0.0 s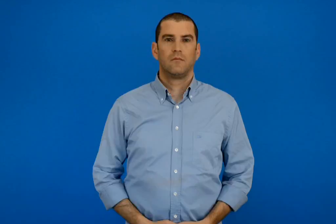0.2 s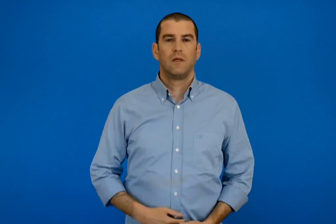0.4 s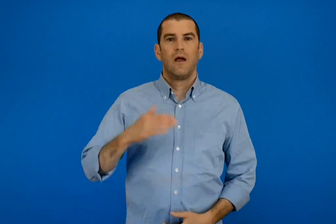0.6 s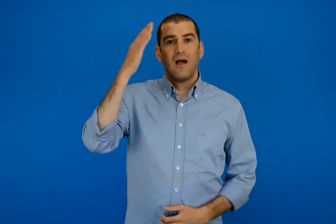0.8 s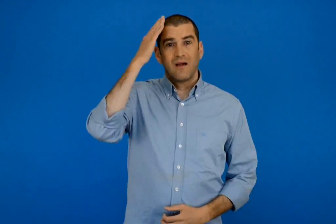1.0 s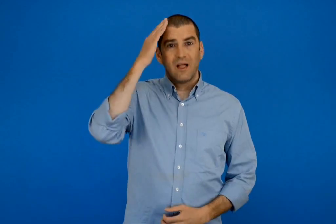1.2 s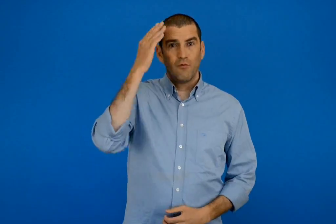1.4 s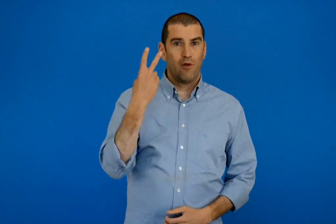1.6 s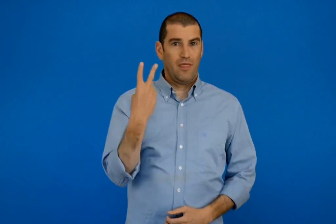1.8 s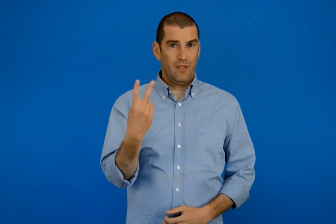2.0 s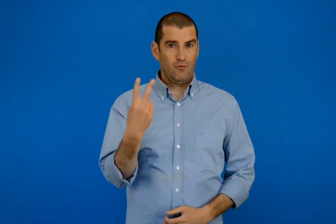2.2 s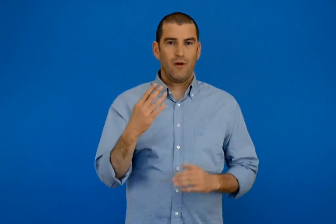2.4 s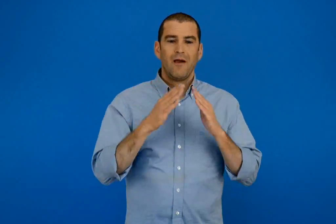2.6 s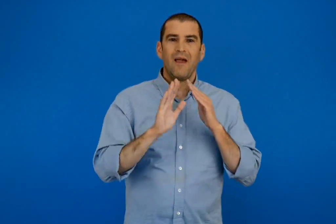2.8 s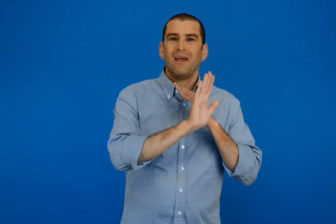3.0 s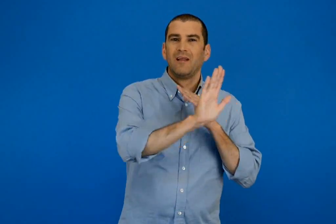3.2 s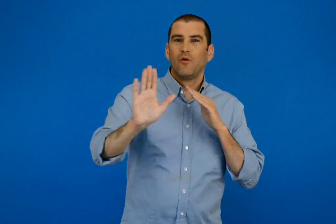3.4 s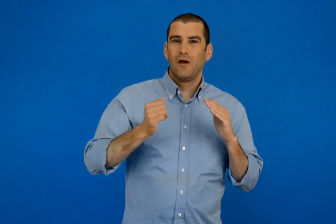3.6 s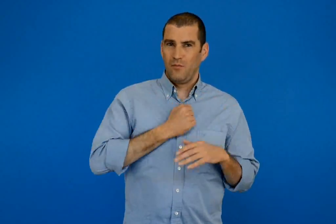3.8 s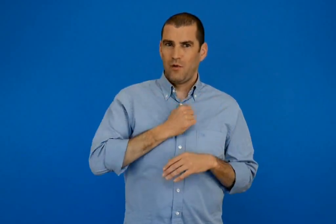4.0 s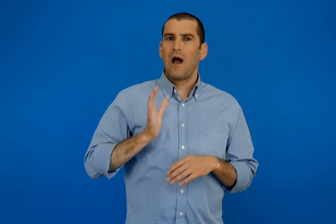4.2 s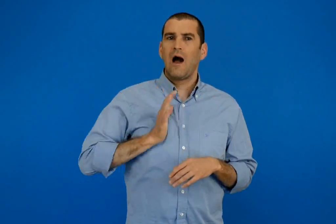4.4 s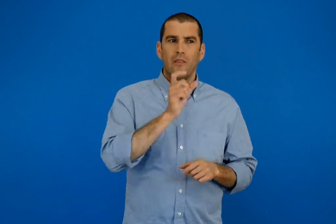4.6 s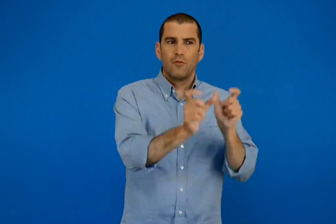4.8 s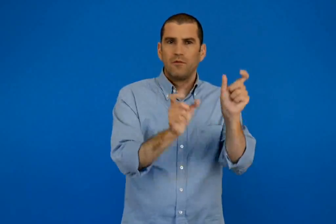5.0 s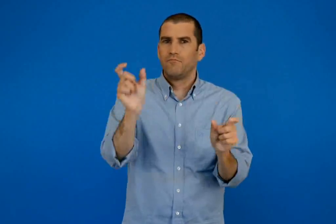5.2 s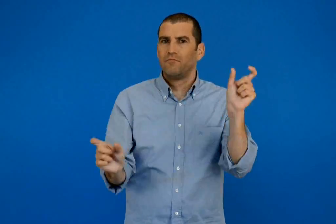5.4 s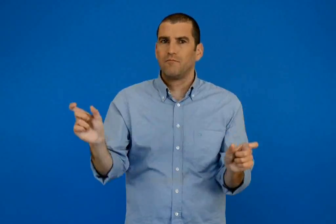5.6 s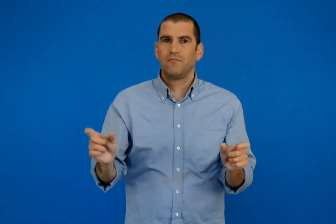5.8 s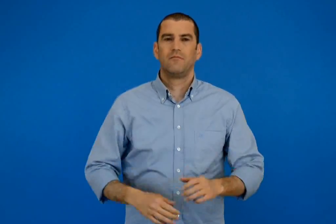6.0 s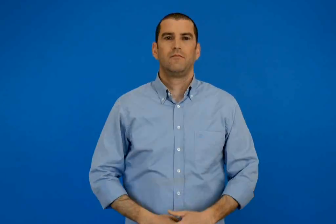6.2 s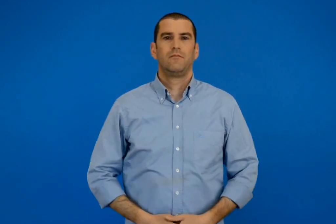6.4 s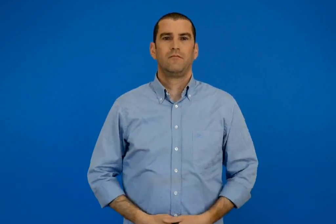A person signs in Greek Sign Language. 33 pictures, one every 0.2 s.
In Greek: κεφάλαιο 2 οι άνθρωποι της γειτονίας μου
